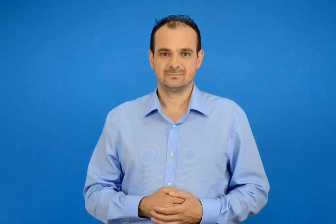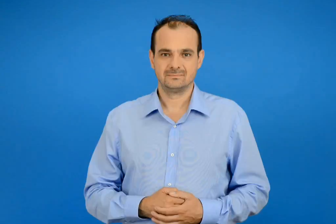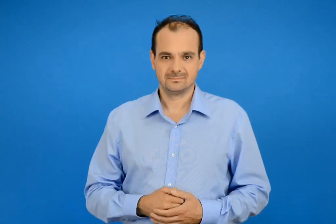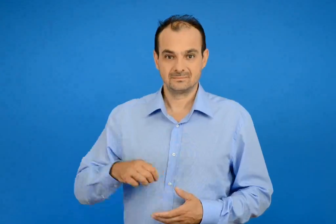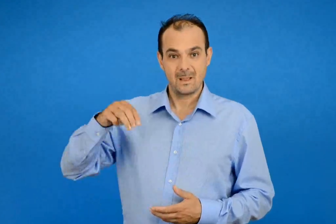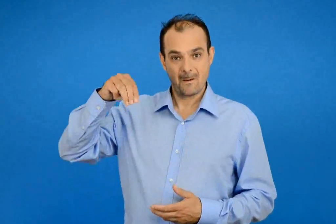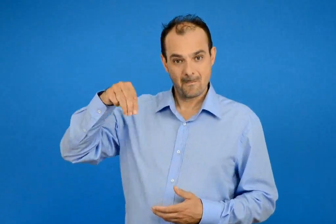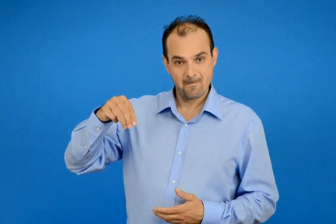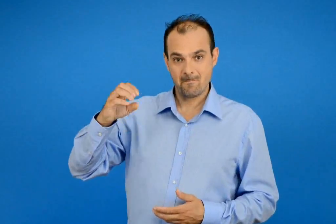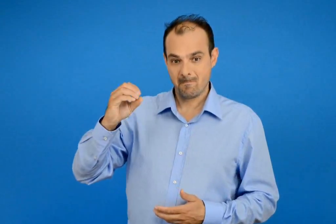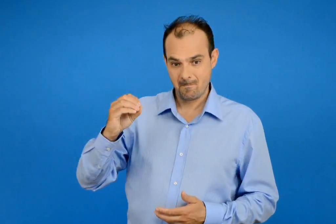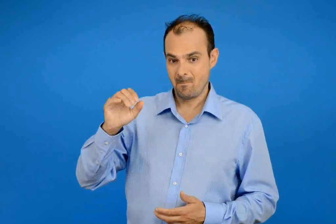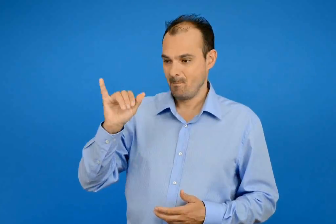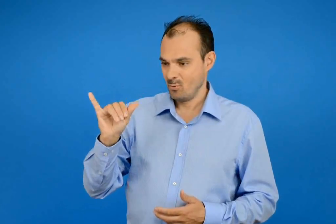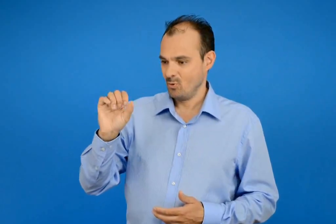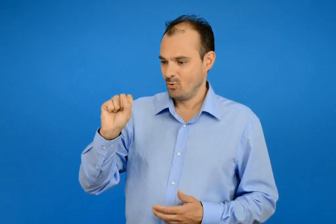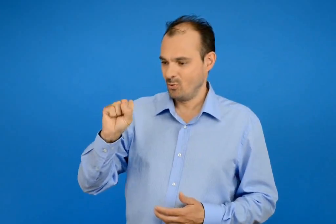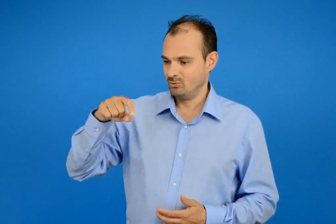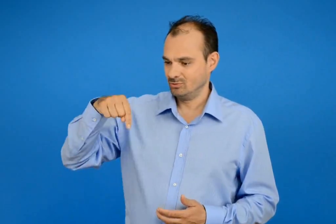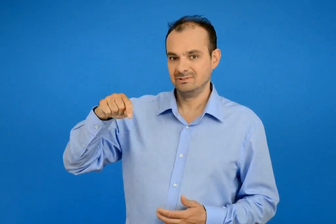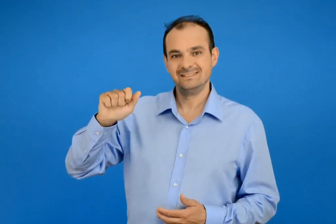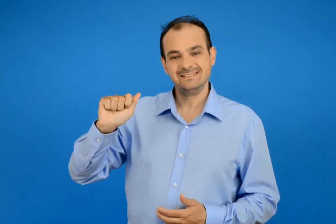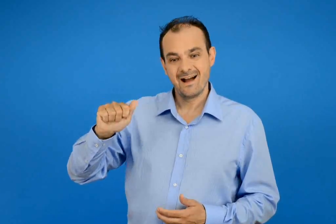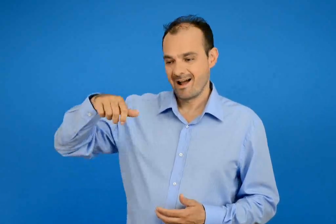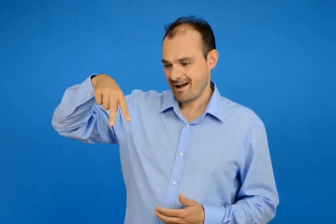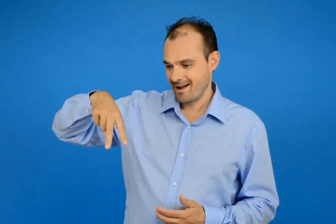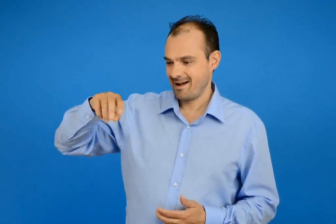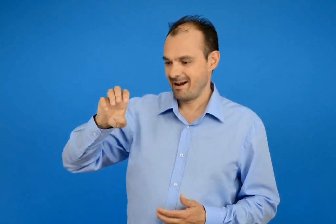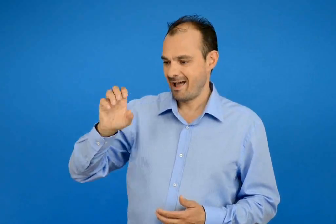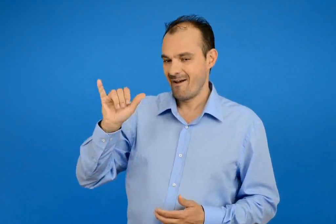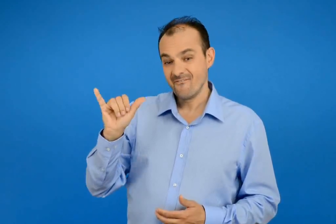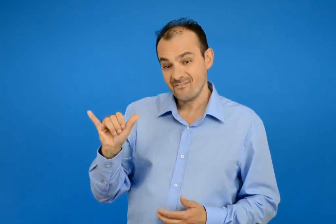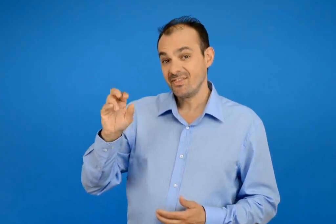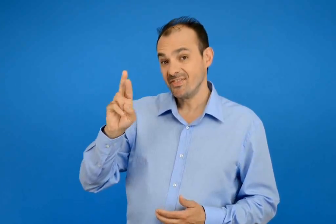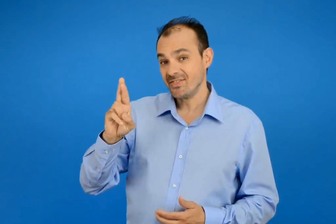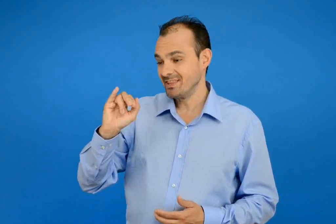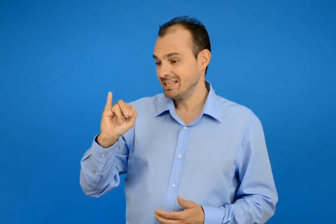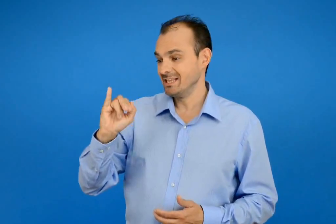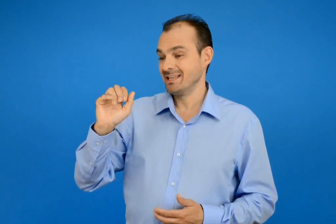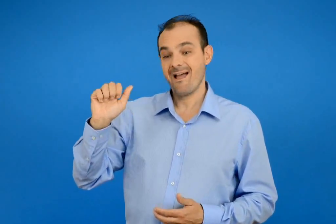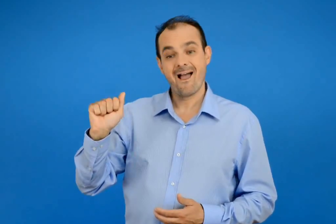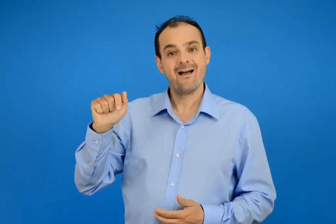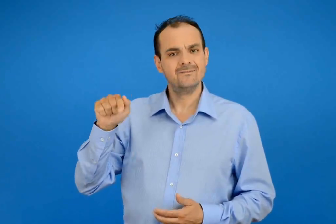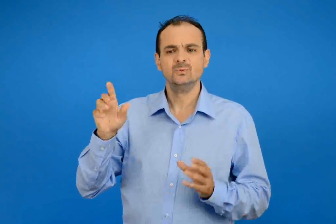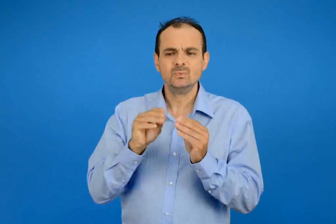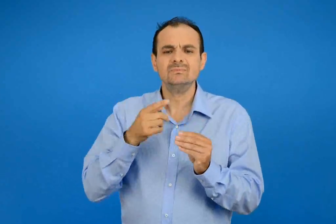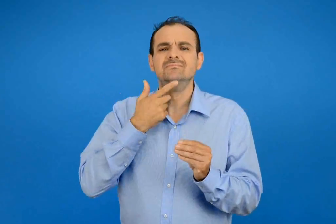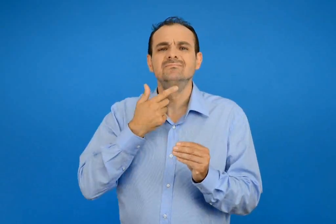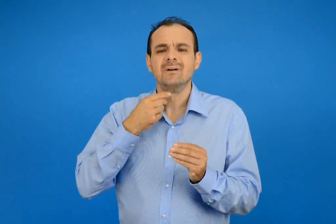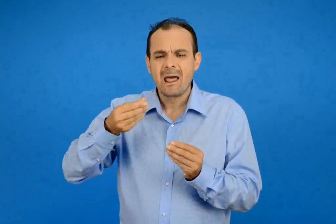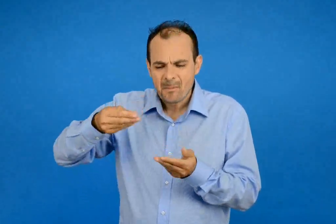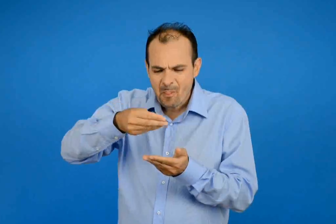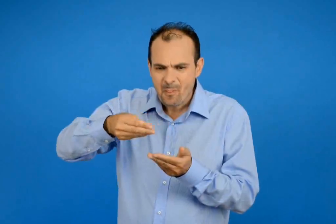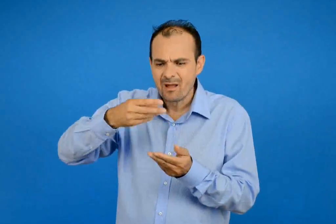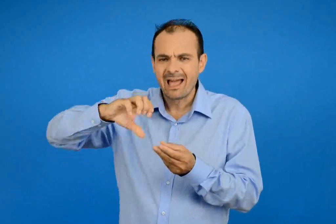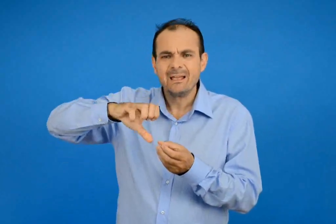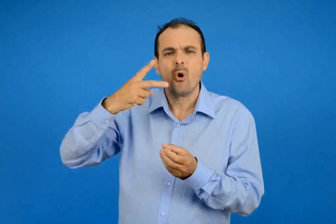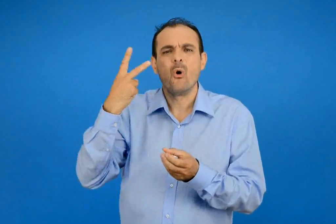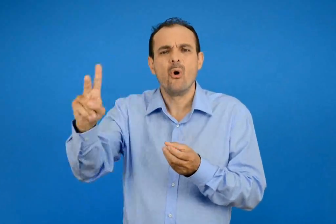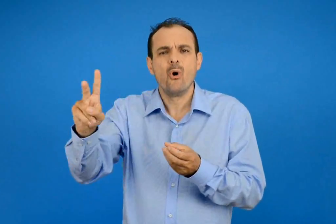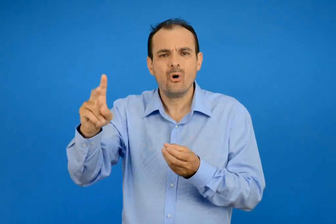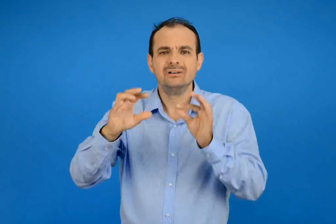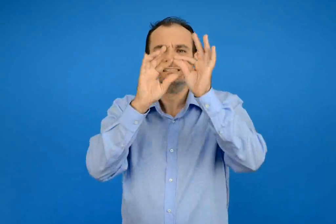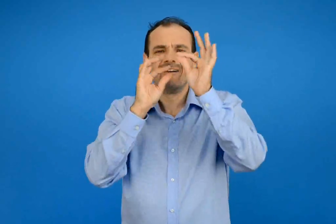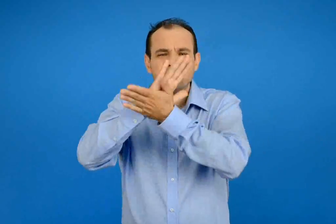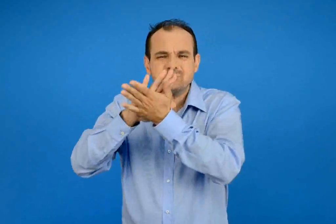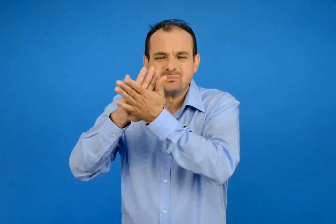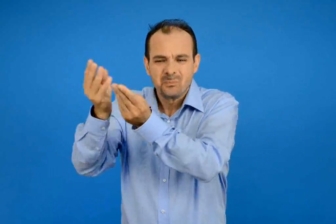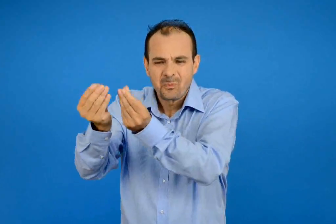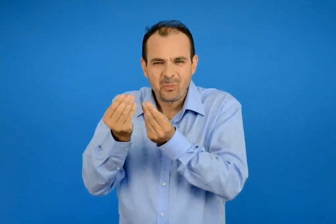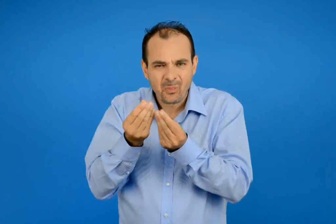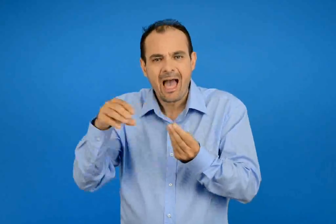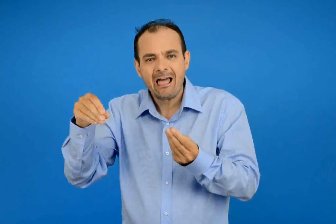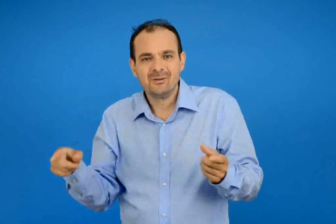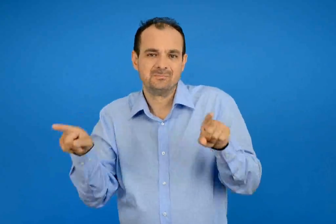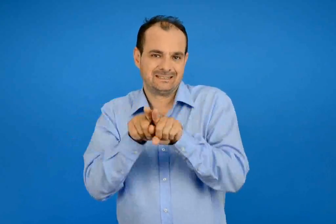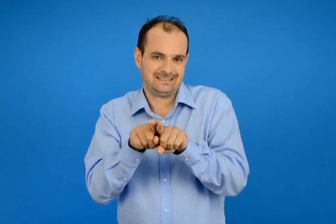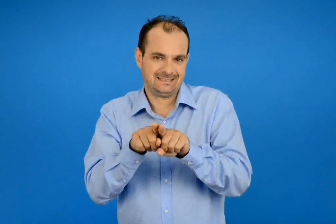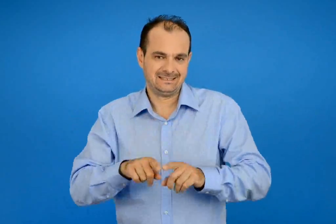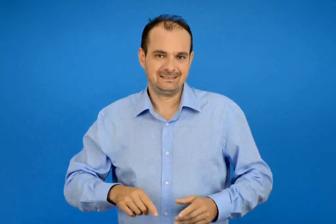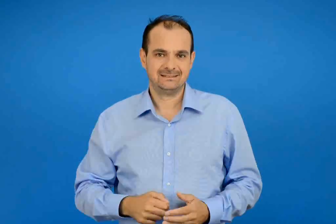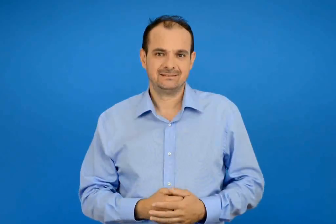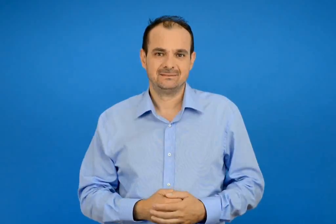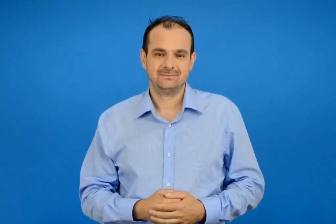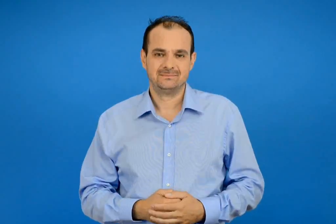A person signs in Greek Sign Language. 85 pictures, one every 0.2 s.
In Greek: μουσταλευριά είναι γλύκισμα σαν κρέμα που γίνεται από χυμό σταφυλιών με μούστο και αλεύρι
